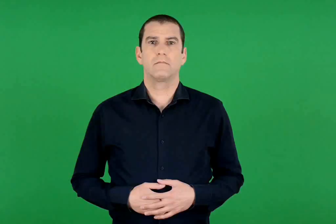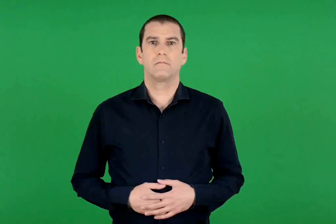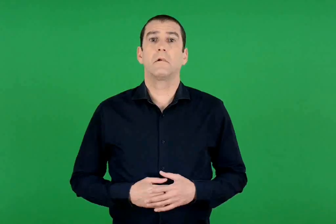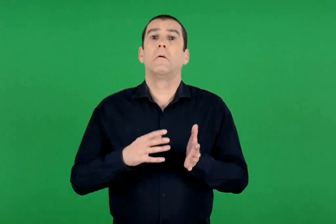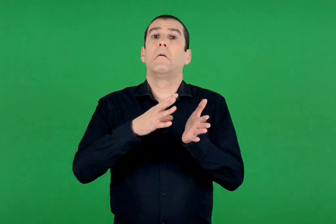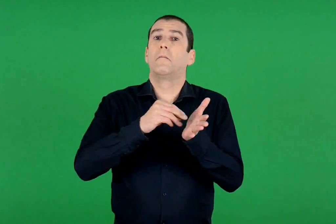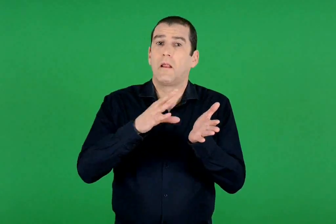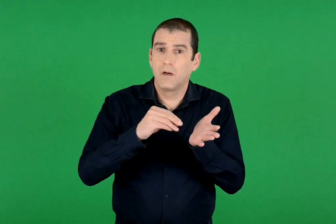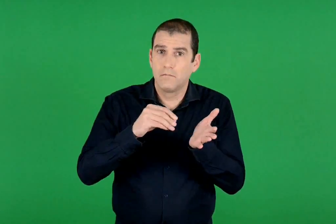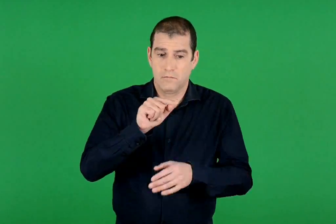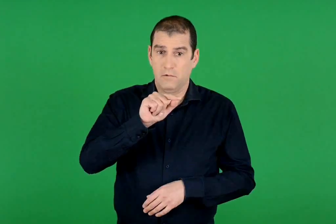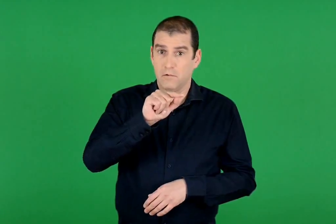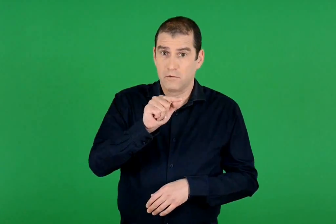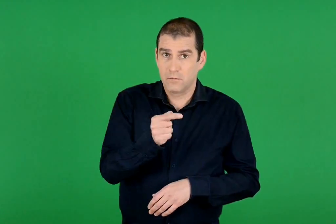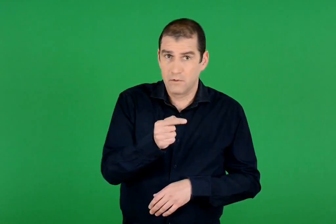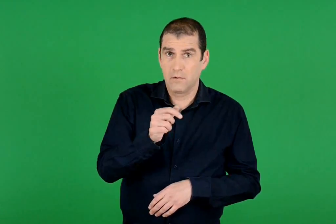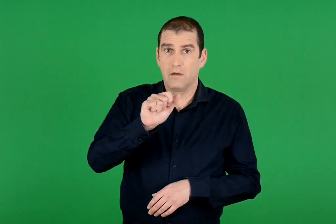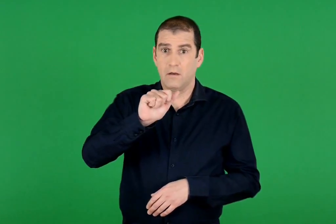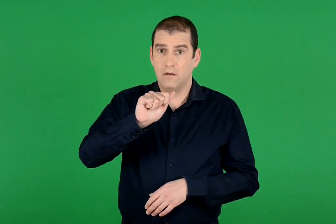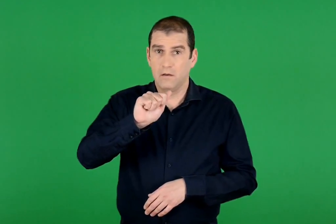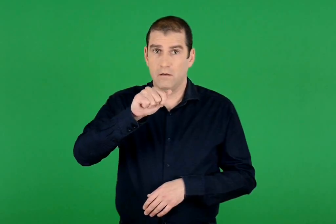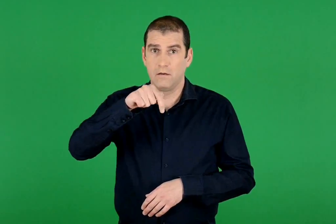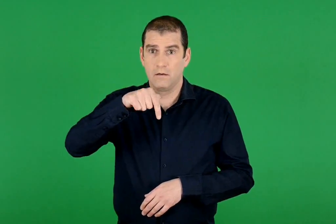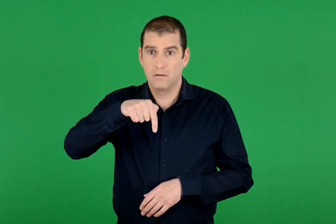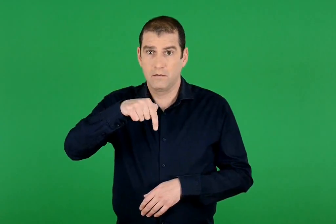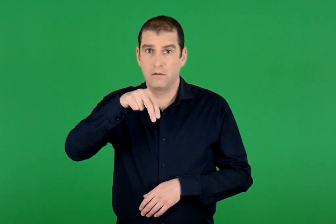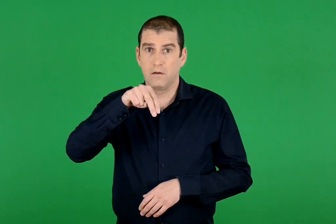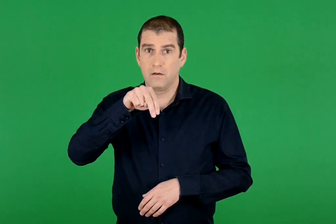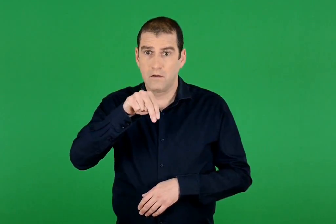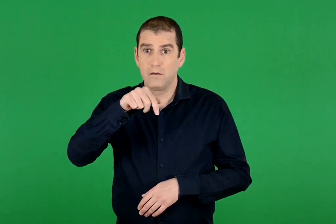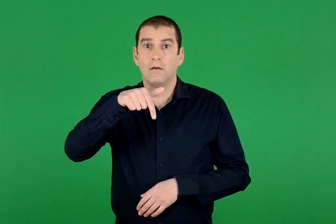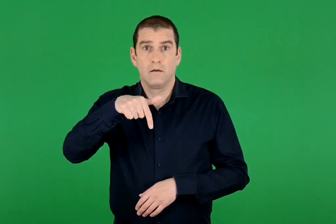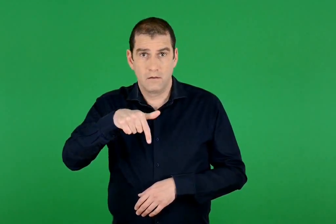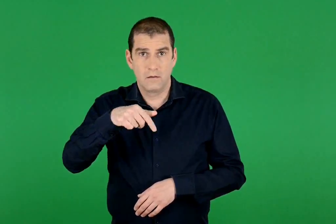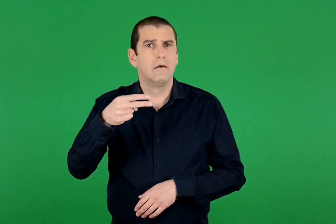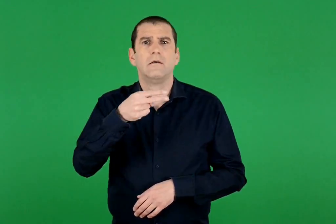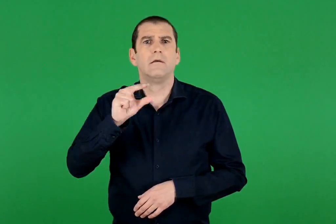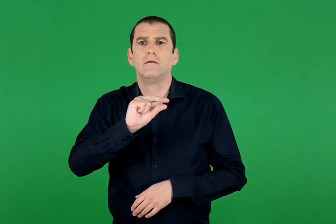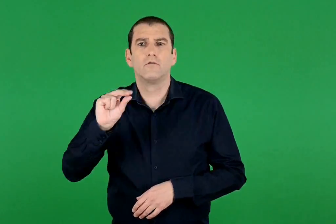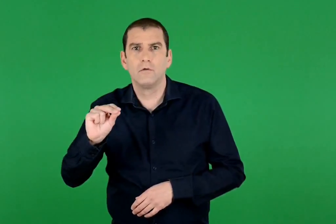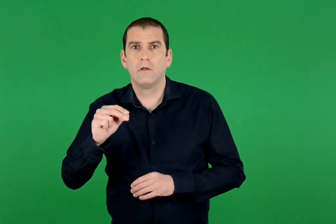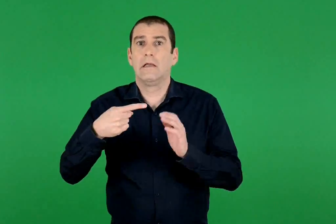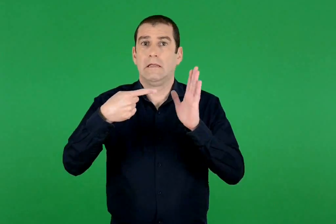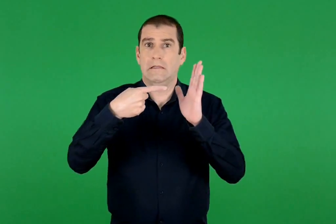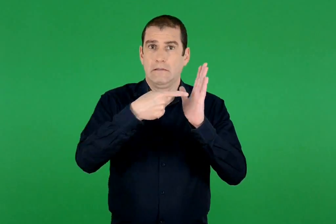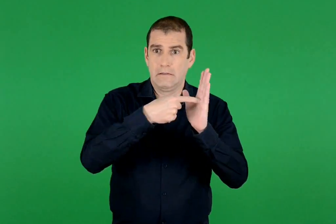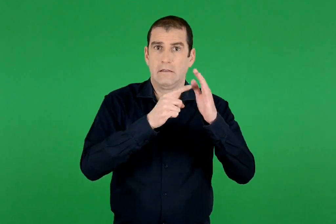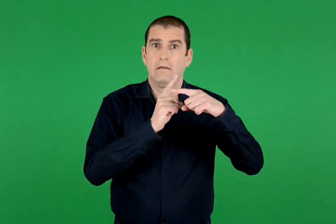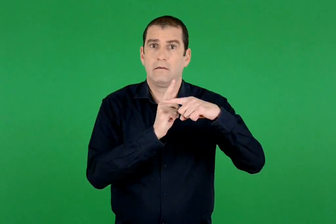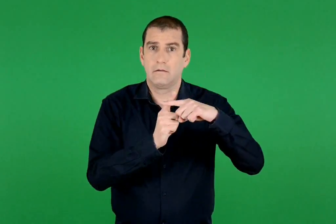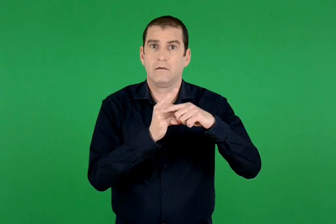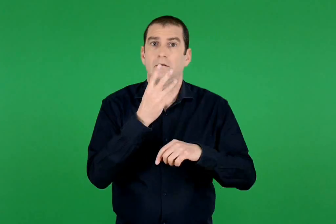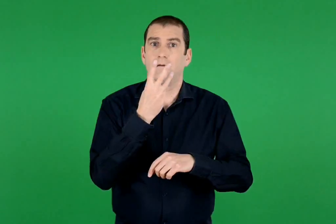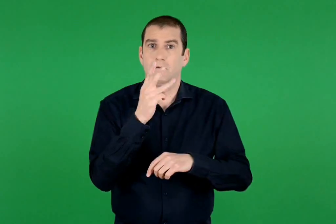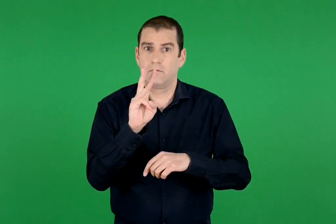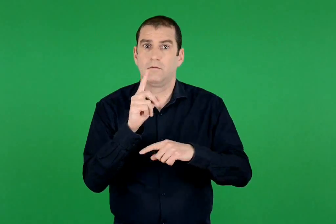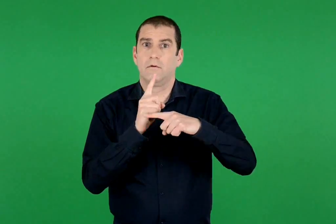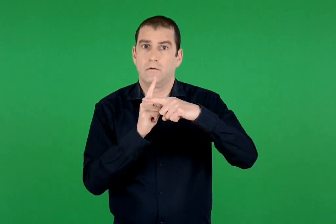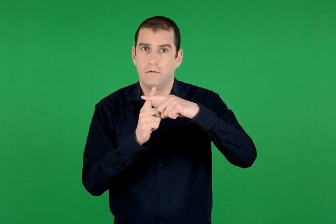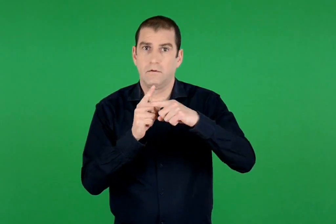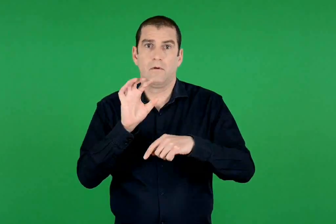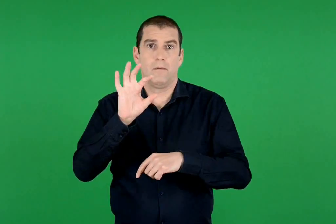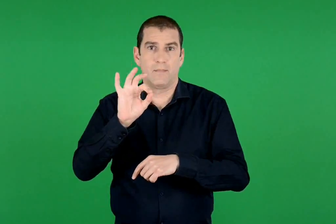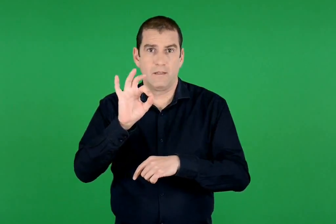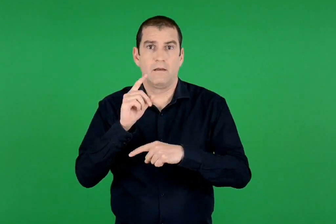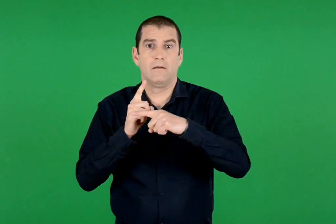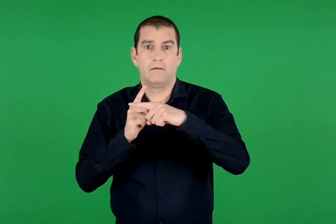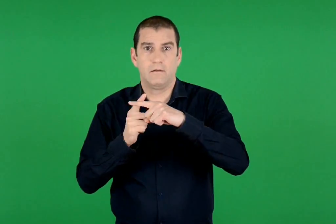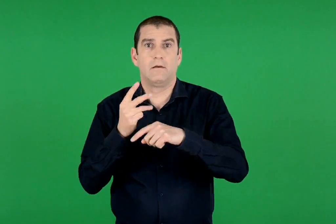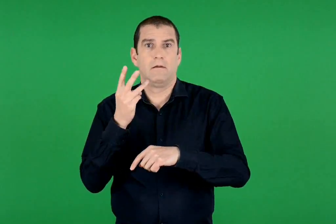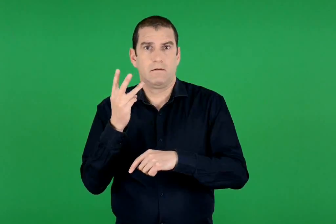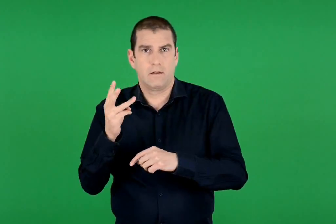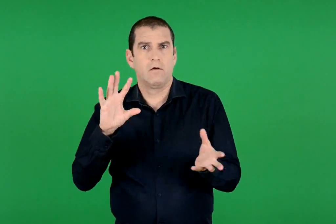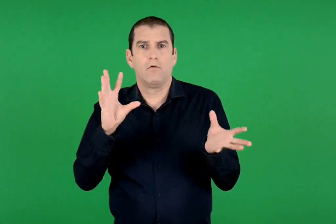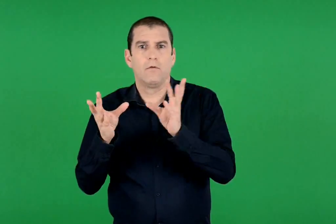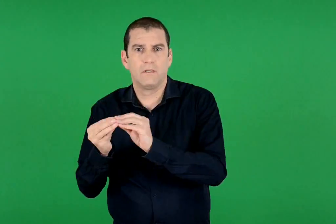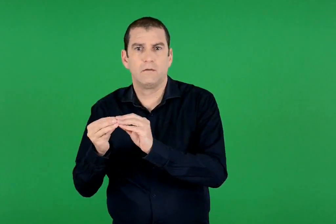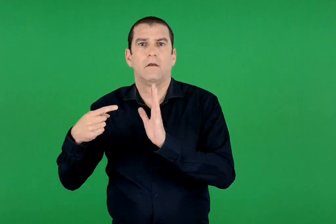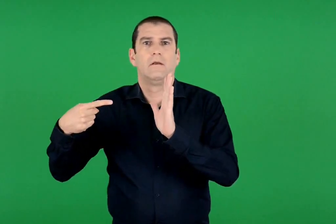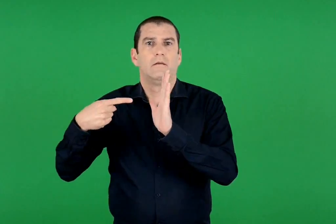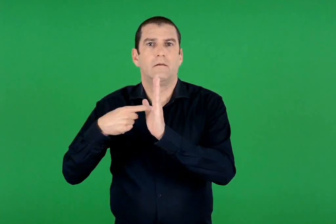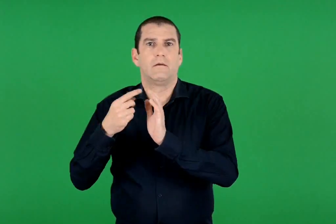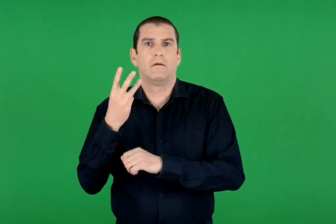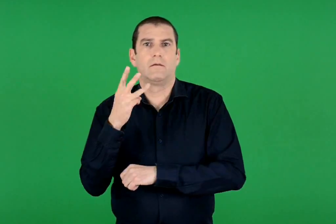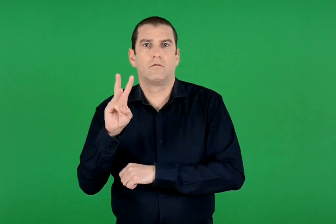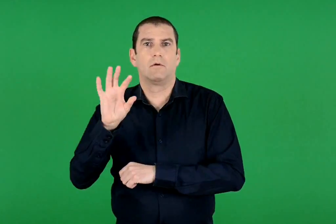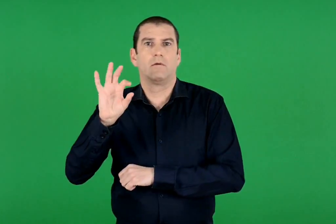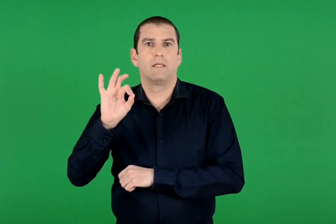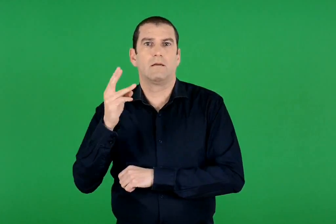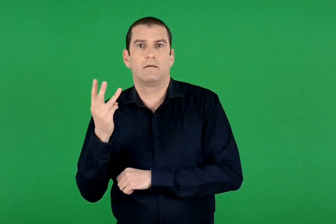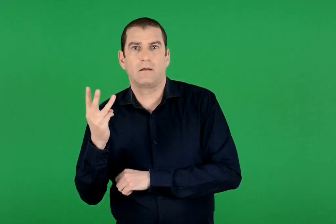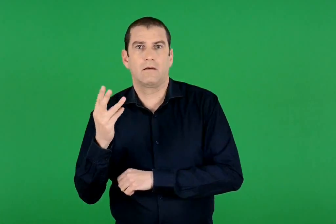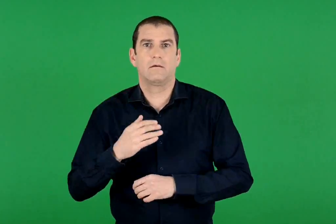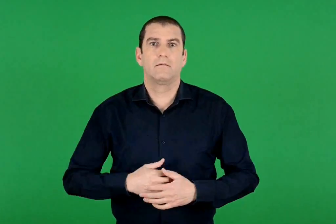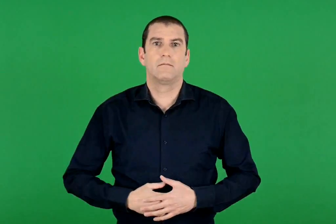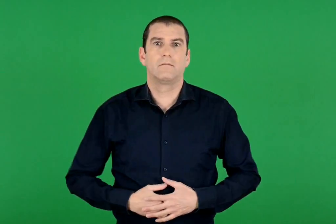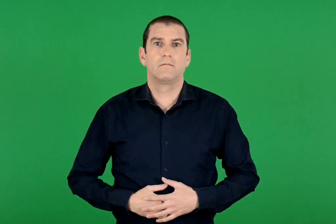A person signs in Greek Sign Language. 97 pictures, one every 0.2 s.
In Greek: για παράδειγμα , ατνγ = 1.000 + 300 + 50 + 3 = 1.353
